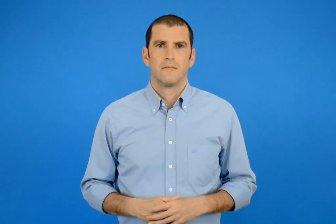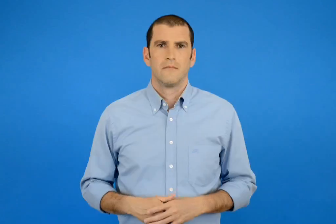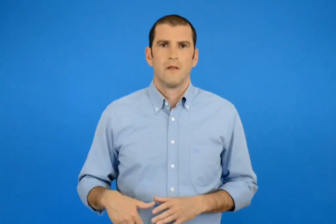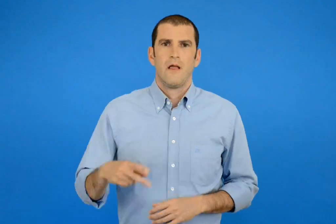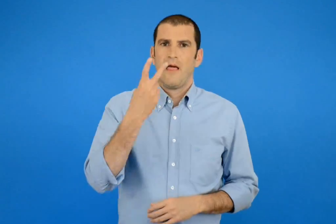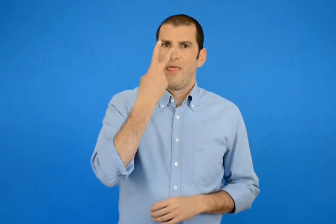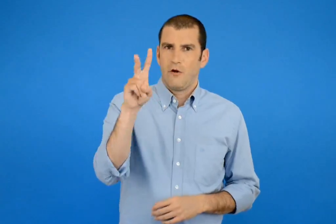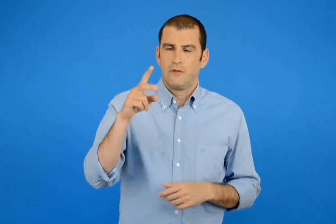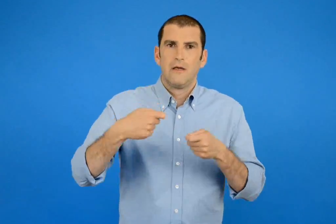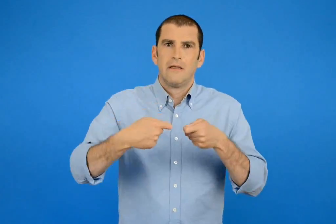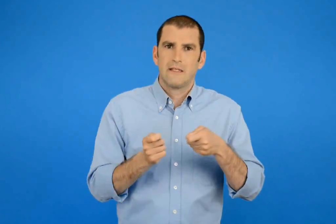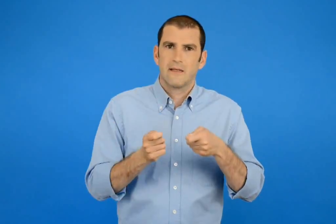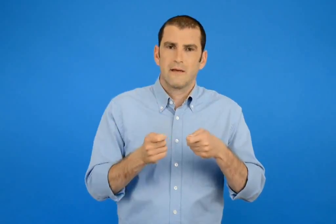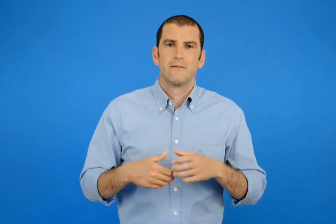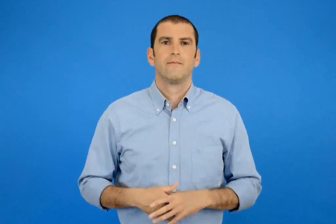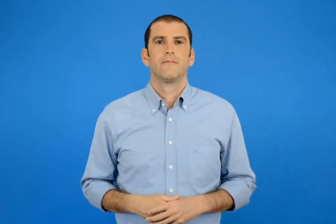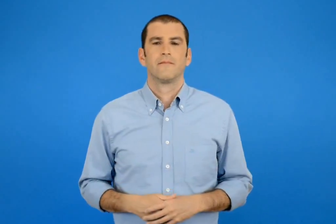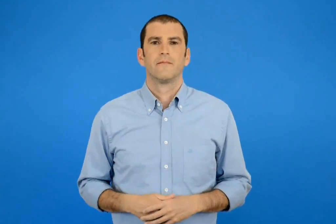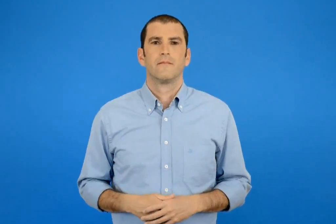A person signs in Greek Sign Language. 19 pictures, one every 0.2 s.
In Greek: 200 εισιτήρια
